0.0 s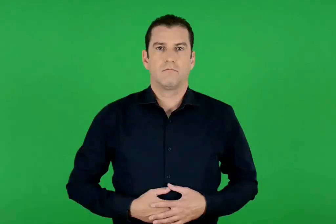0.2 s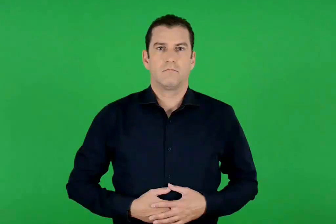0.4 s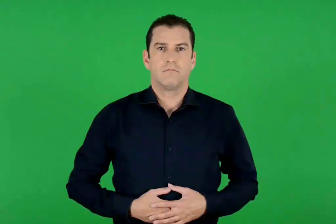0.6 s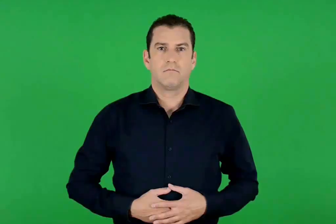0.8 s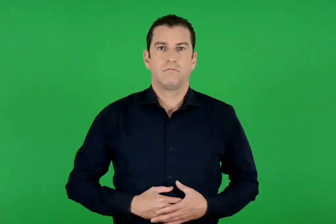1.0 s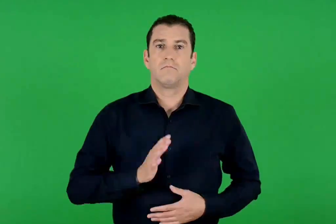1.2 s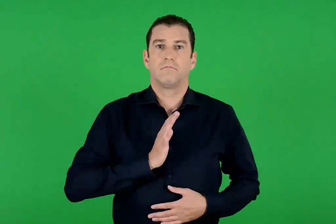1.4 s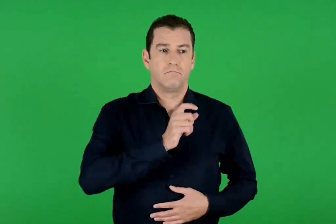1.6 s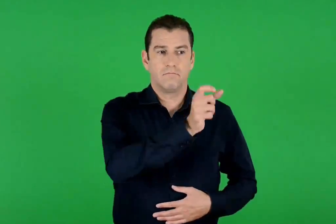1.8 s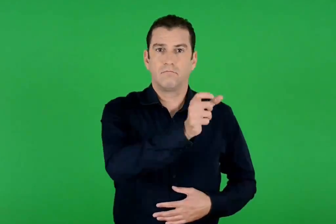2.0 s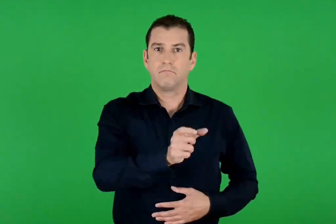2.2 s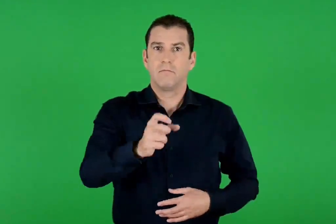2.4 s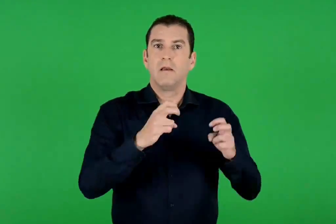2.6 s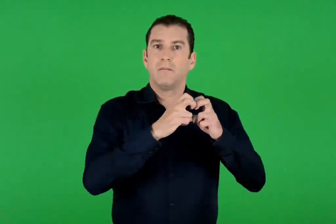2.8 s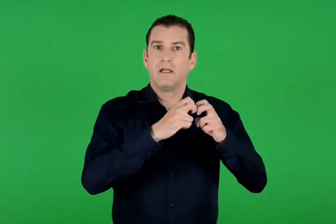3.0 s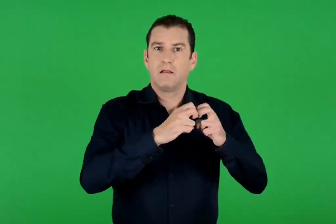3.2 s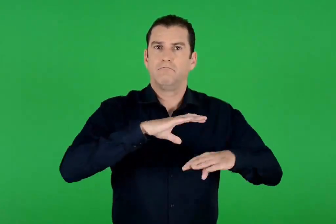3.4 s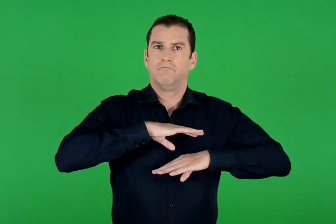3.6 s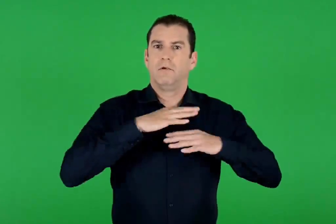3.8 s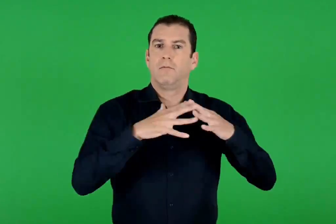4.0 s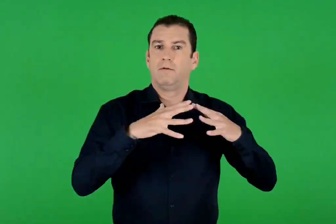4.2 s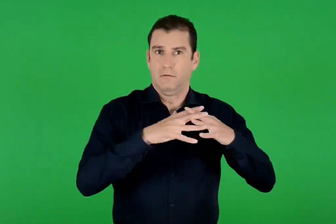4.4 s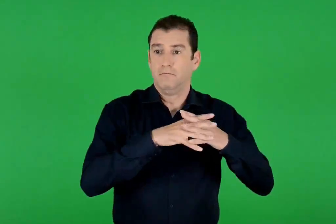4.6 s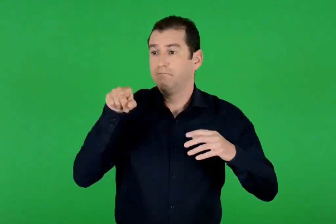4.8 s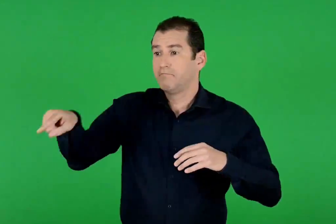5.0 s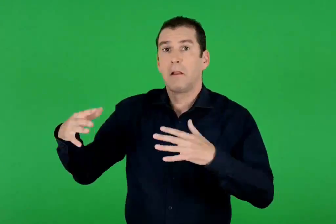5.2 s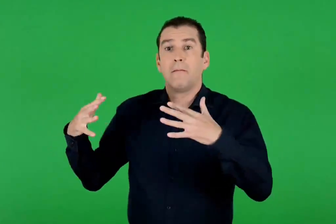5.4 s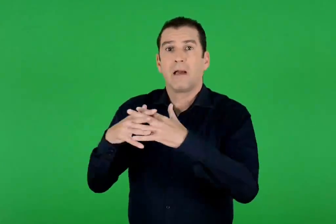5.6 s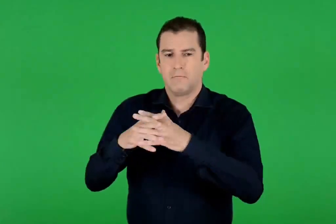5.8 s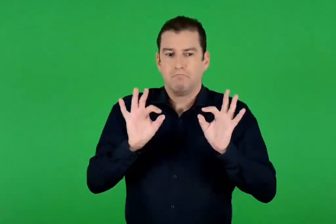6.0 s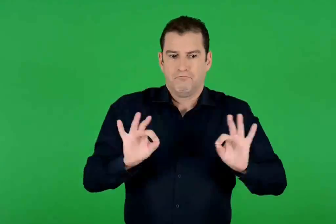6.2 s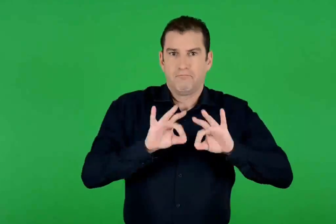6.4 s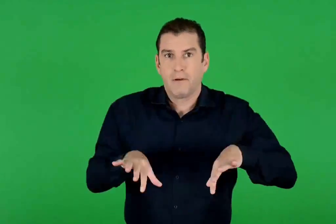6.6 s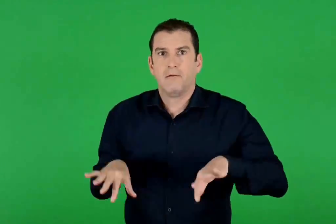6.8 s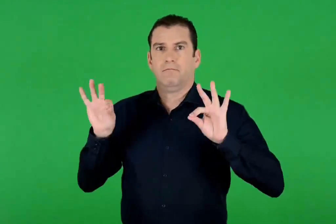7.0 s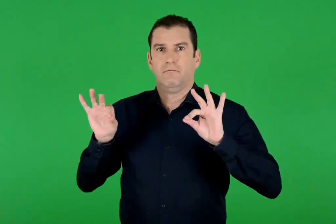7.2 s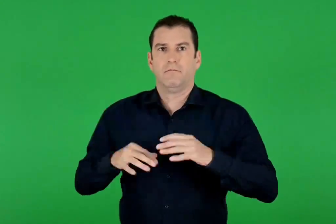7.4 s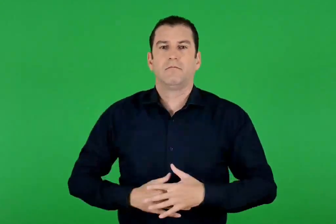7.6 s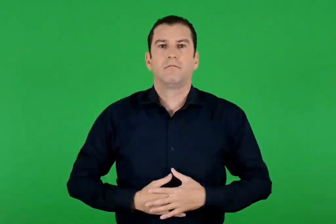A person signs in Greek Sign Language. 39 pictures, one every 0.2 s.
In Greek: μυκηναίοι πολεμιστές ξεκινούν για τη μάχη
